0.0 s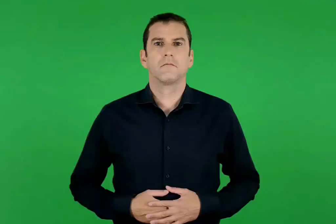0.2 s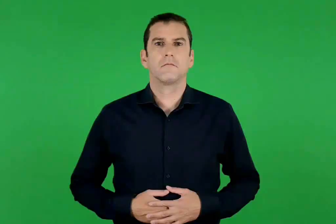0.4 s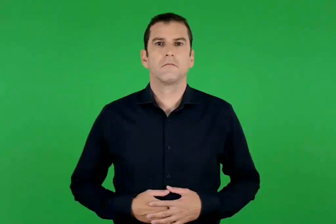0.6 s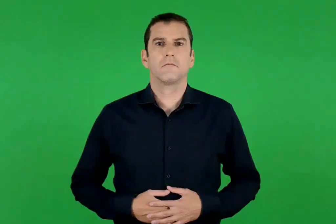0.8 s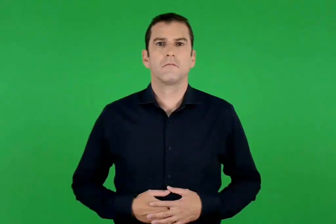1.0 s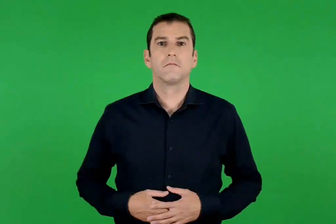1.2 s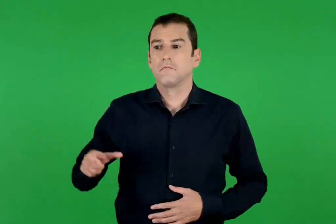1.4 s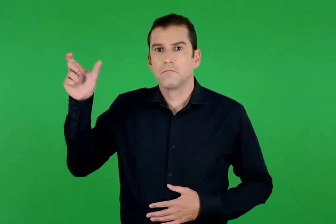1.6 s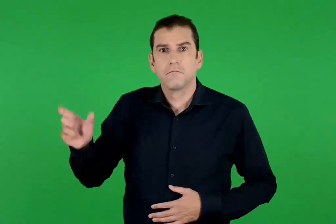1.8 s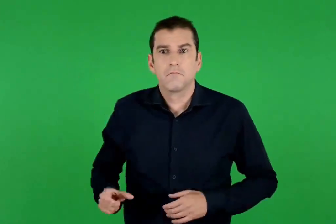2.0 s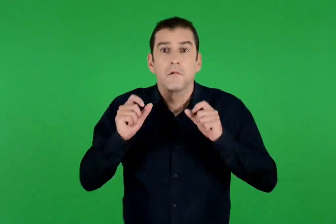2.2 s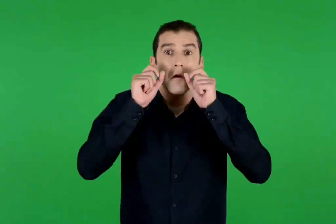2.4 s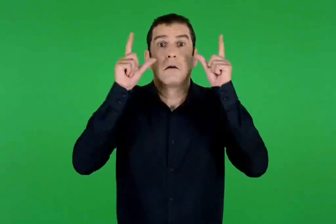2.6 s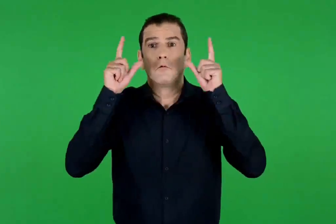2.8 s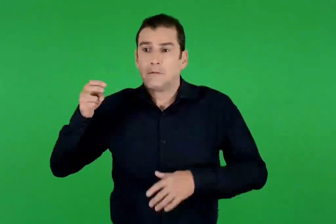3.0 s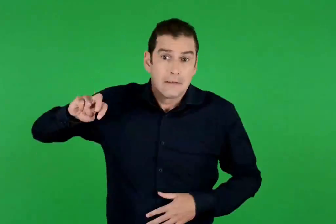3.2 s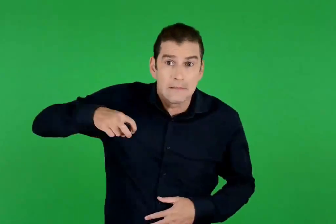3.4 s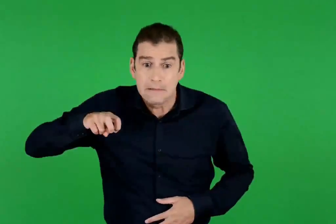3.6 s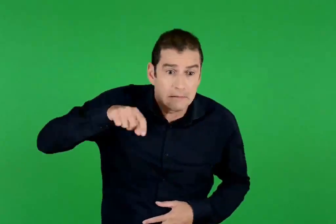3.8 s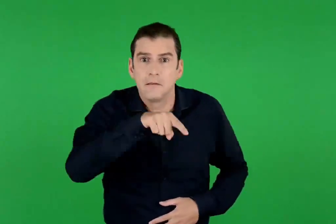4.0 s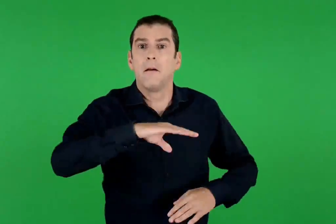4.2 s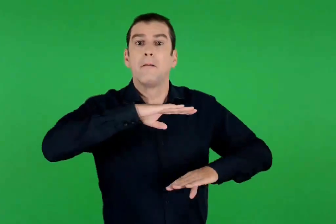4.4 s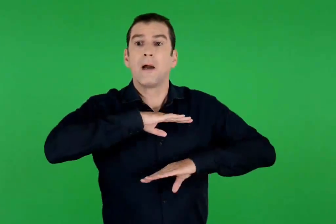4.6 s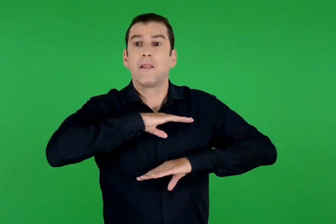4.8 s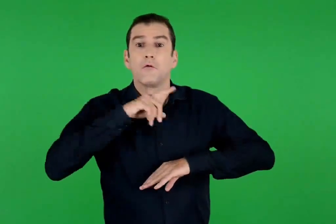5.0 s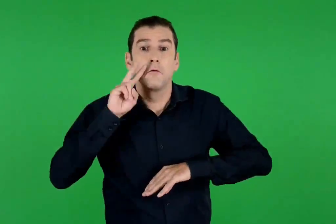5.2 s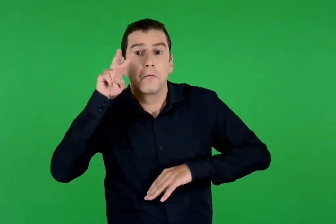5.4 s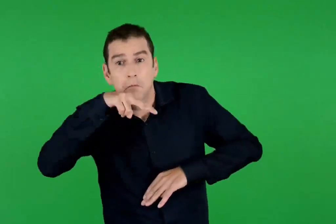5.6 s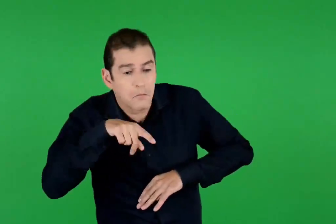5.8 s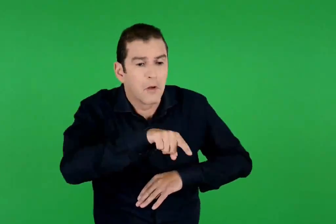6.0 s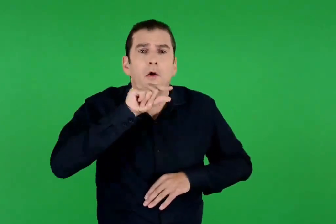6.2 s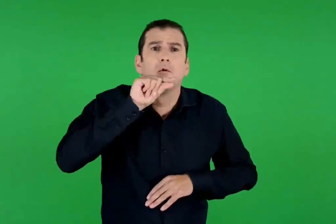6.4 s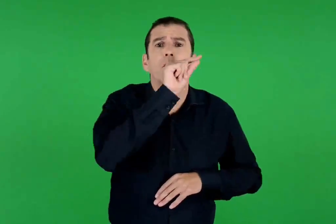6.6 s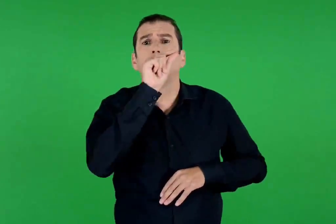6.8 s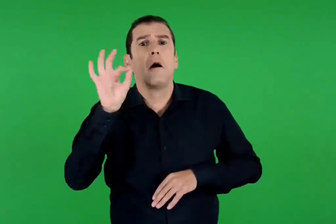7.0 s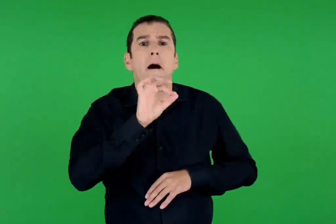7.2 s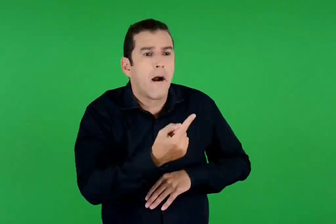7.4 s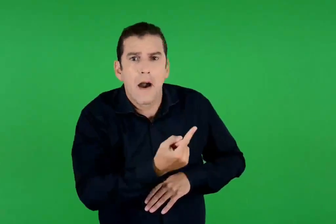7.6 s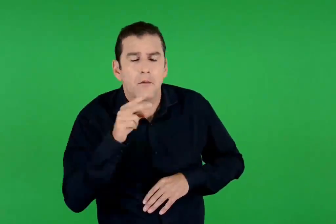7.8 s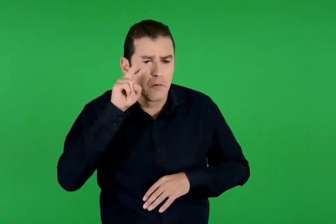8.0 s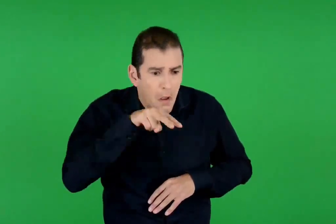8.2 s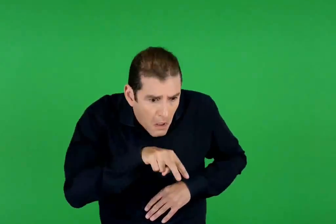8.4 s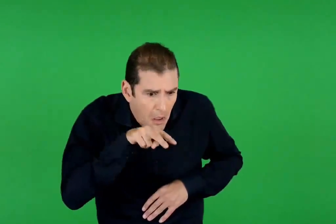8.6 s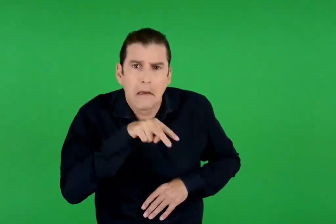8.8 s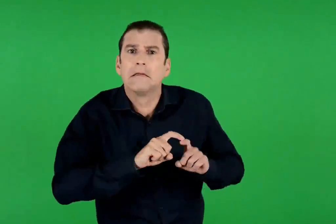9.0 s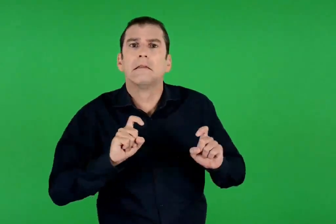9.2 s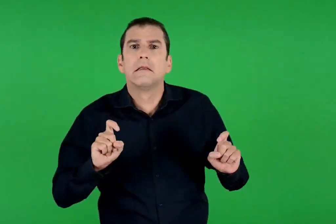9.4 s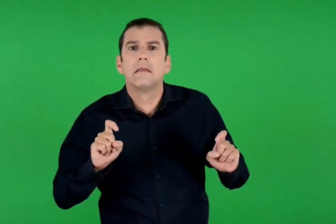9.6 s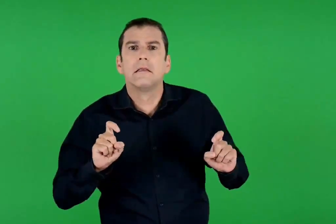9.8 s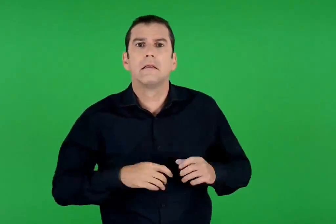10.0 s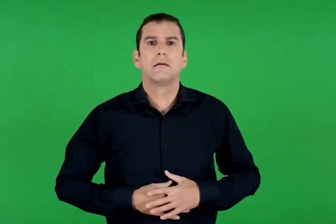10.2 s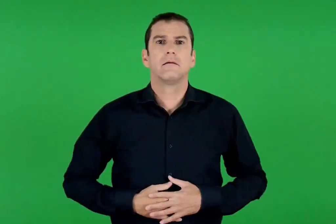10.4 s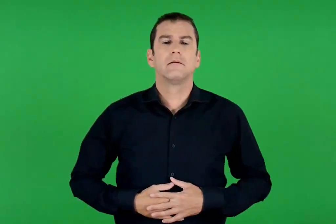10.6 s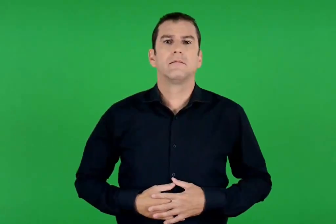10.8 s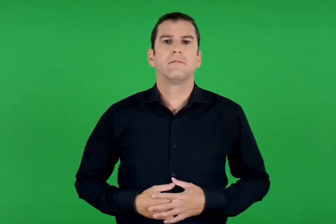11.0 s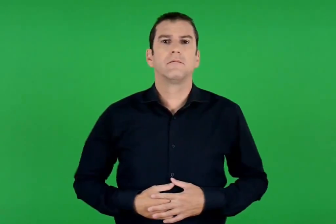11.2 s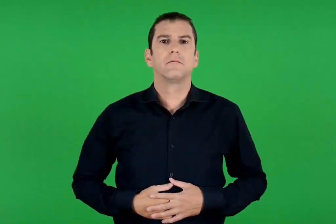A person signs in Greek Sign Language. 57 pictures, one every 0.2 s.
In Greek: έτρεξε έκπληκτος στο παράθυρο να δει από πού ερχόταν αυτό το γλυκό κελάηδημα και τι να δει ;
